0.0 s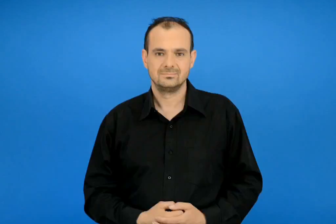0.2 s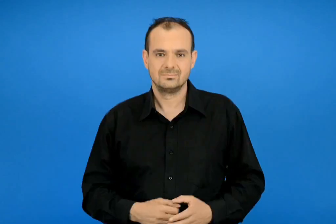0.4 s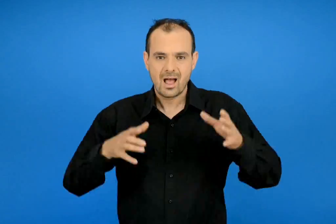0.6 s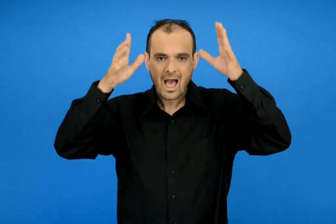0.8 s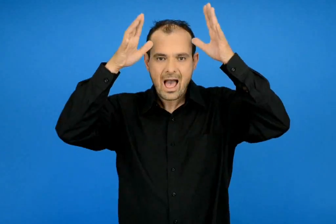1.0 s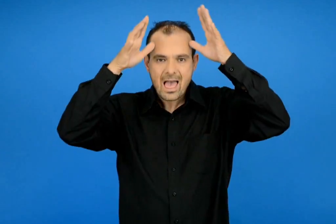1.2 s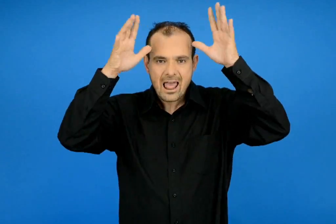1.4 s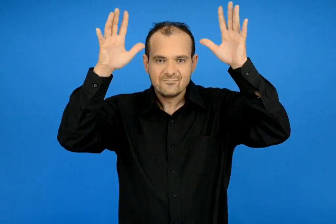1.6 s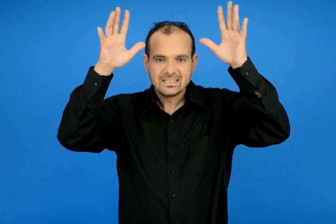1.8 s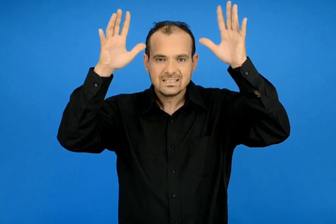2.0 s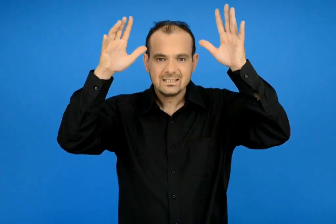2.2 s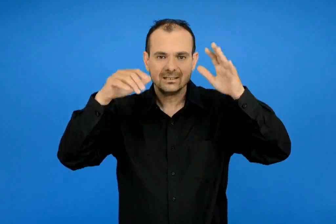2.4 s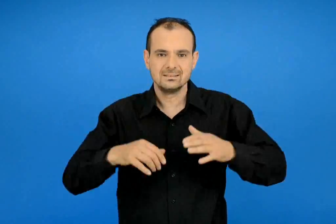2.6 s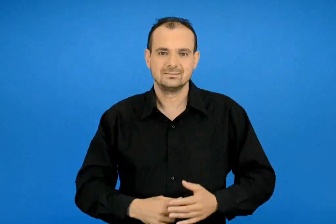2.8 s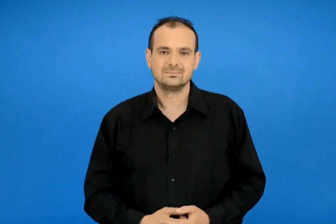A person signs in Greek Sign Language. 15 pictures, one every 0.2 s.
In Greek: το ελάφι
